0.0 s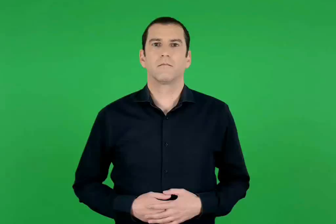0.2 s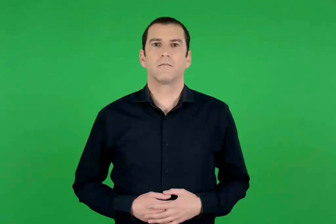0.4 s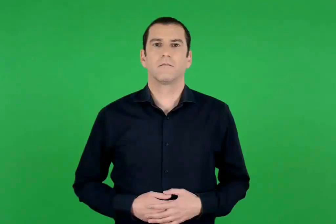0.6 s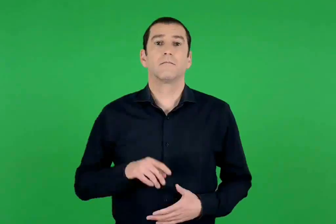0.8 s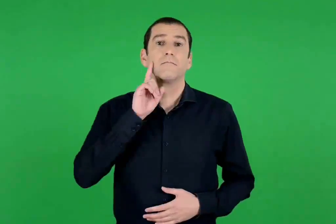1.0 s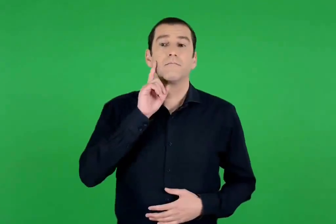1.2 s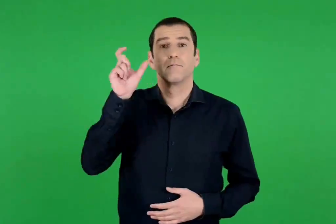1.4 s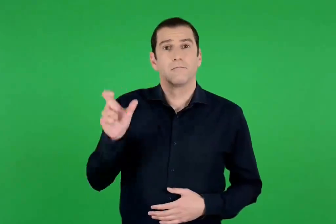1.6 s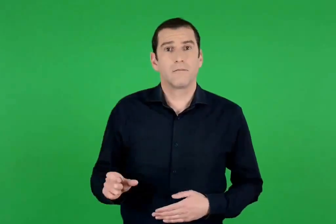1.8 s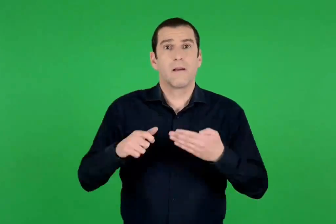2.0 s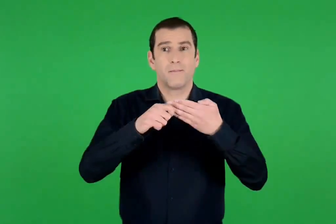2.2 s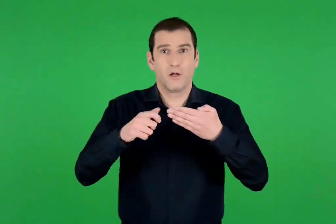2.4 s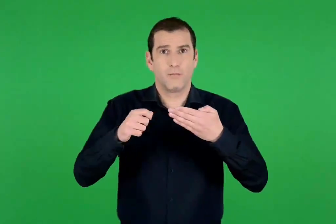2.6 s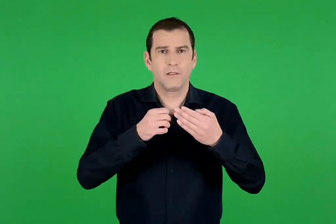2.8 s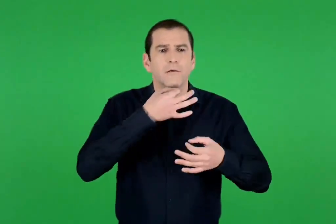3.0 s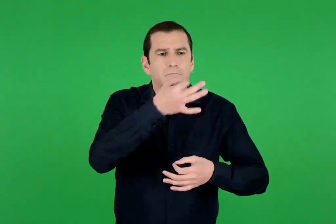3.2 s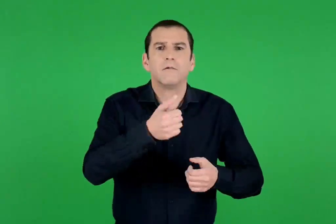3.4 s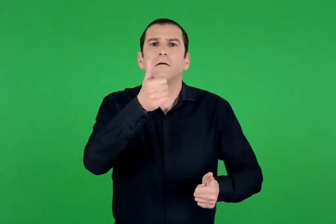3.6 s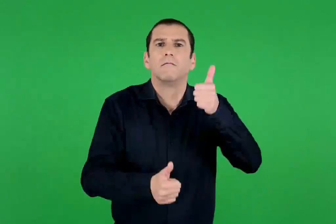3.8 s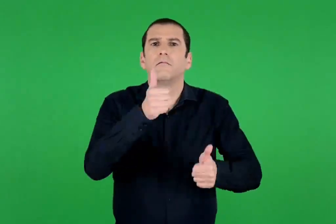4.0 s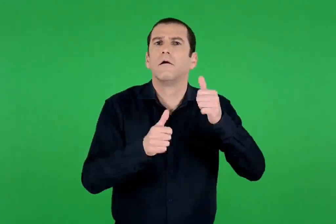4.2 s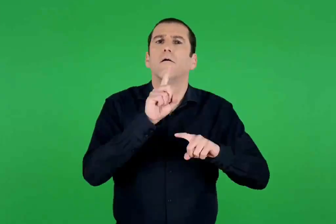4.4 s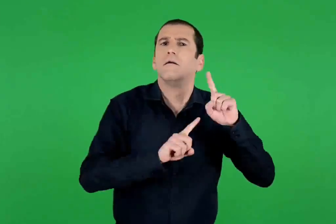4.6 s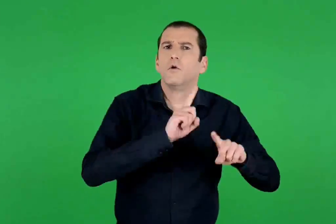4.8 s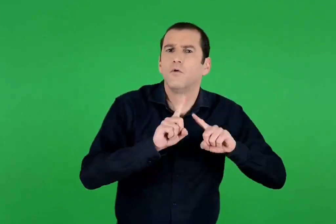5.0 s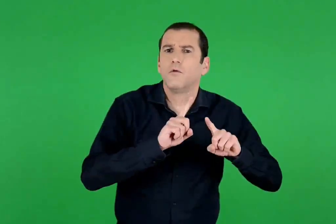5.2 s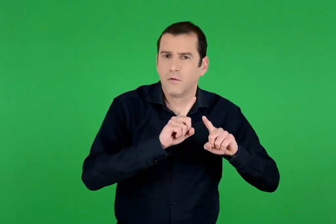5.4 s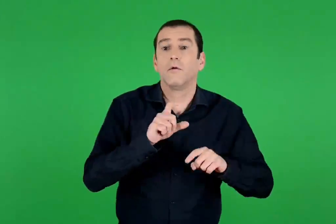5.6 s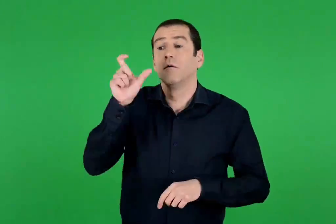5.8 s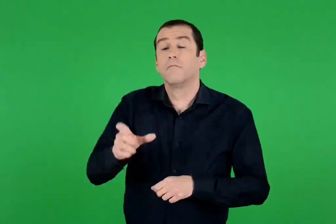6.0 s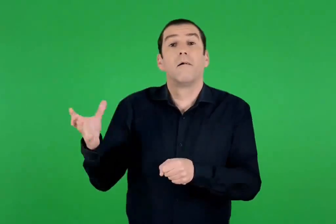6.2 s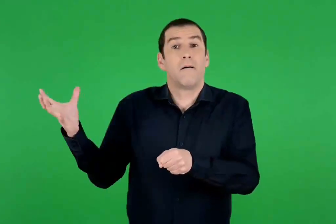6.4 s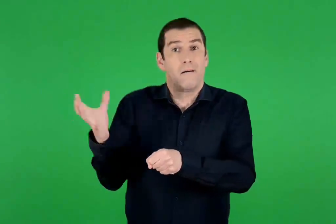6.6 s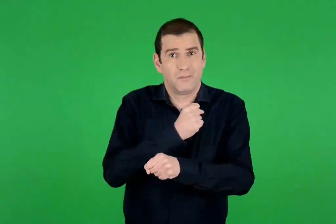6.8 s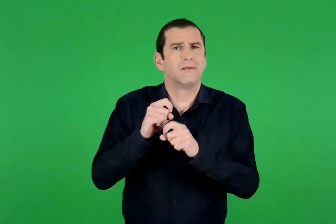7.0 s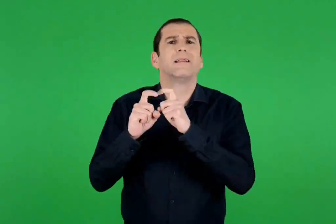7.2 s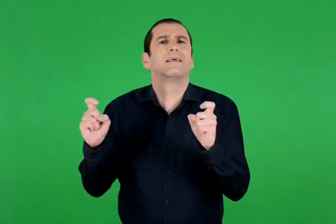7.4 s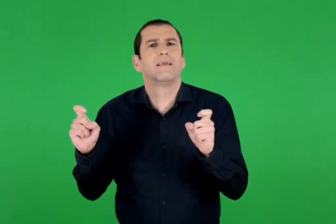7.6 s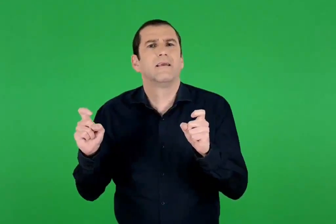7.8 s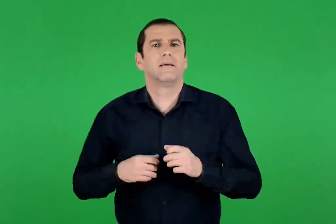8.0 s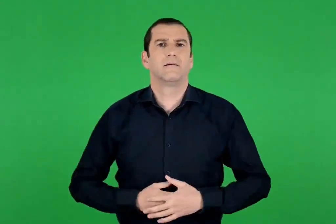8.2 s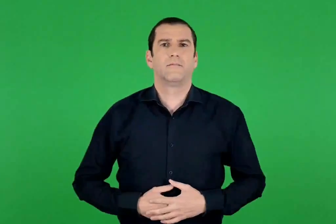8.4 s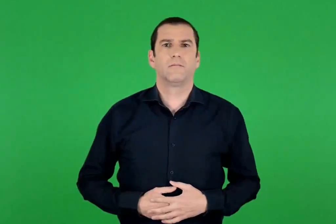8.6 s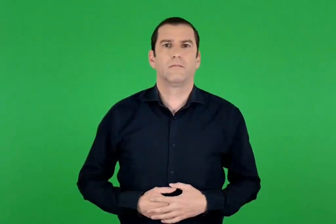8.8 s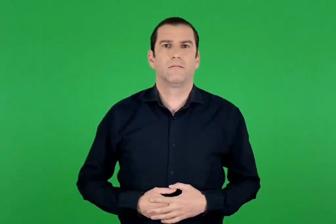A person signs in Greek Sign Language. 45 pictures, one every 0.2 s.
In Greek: ποιος ήταν ο αγώνας που προκήρυξε η πηνελόπη και ποιο βραβείο θα έπαιρνε ο νικητής ;
